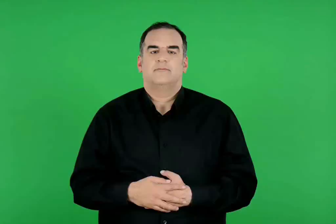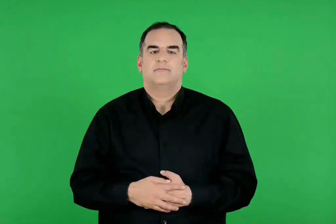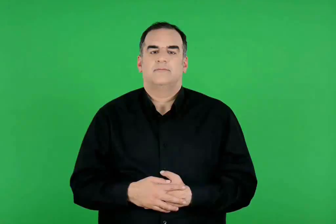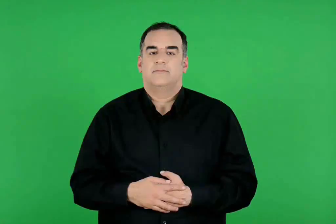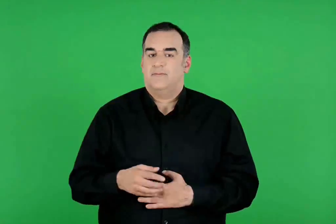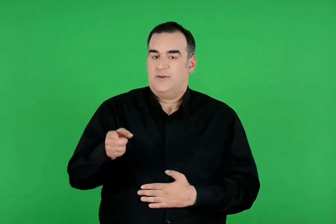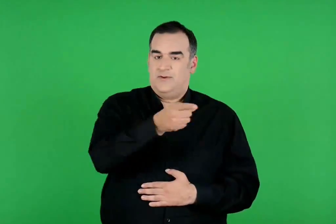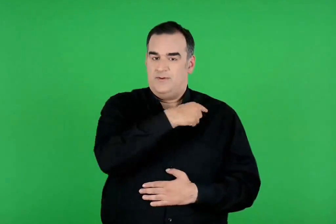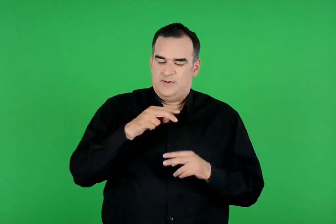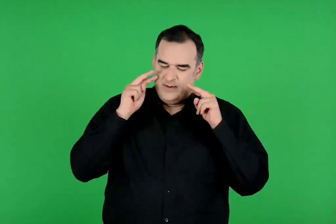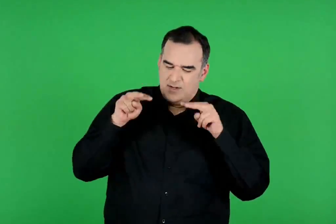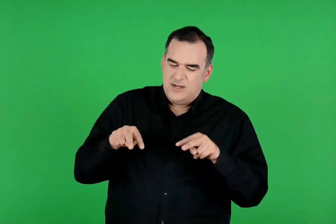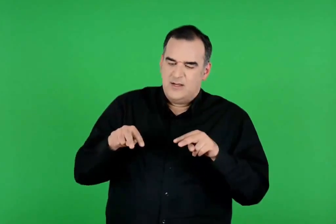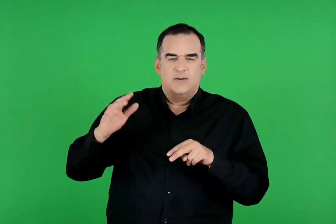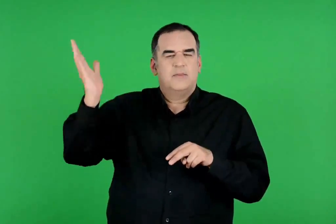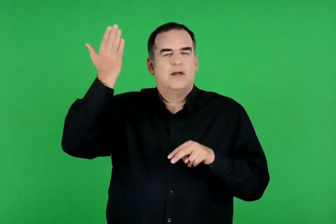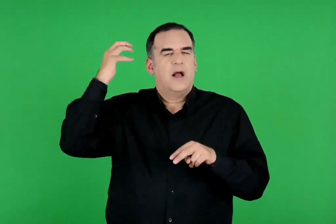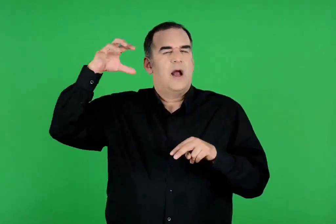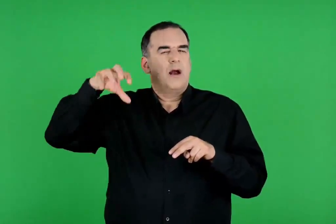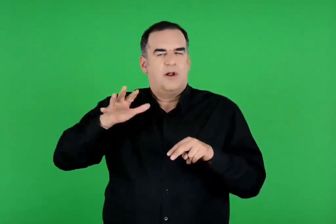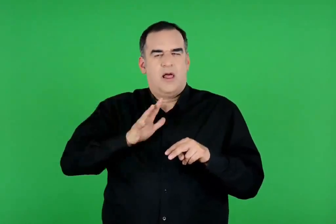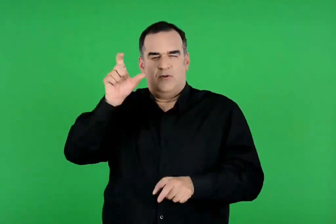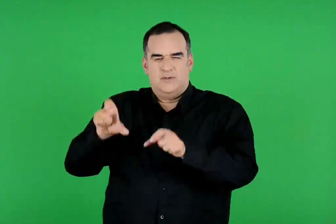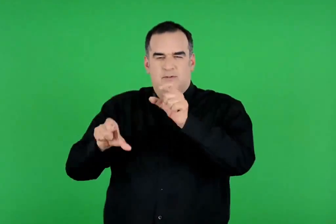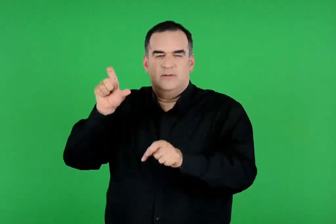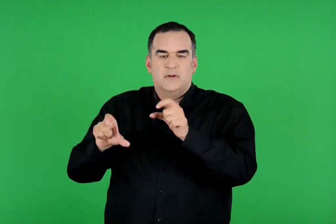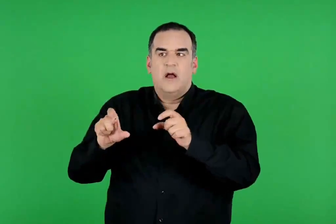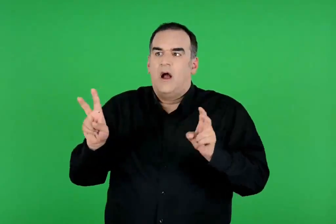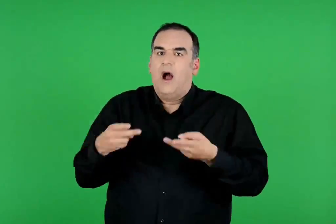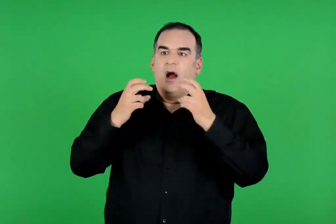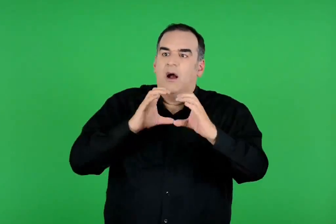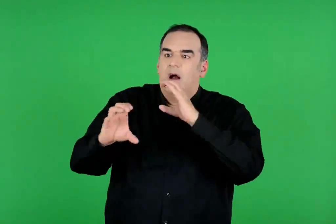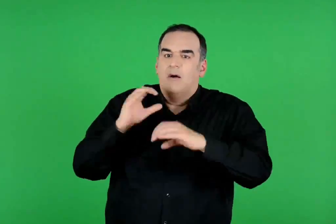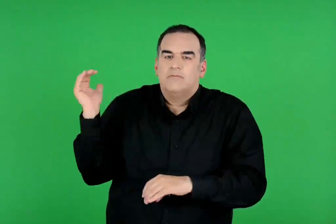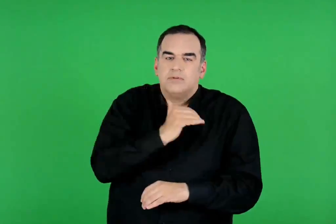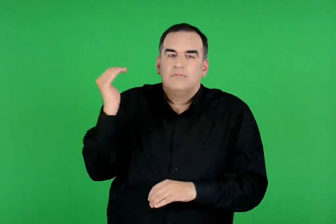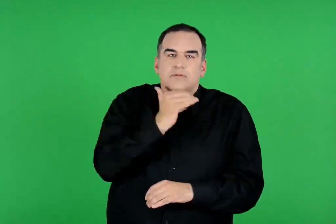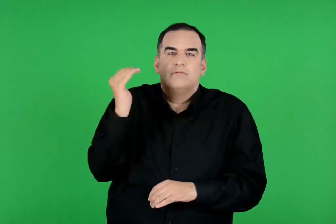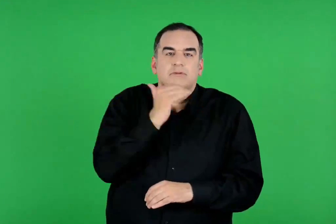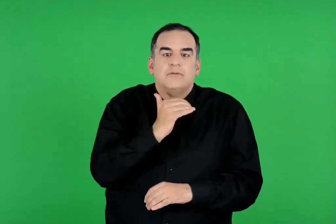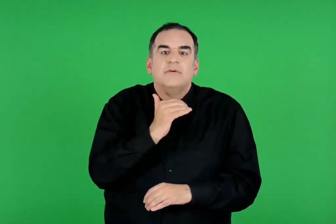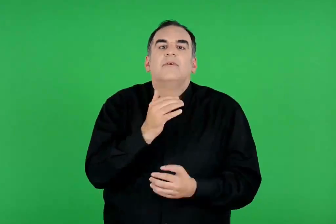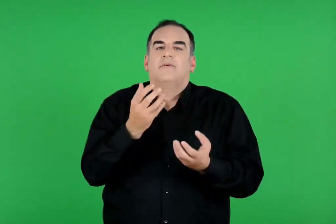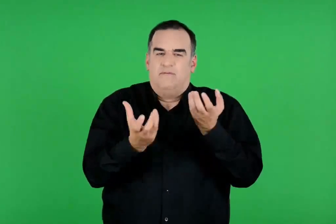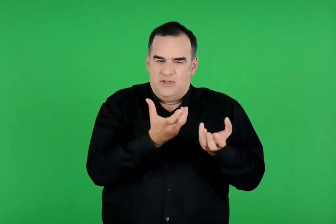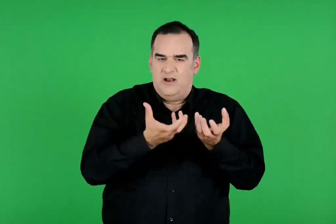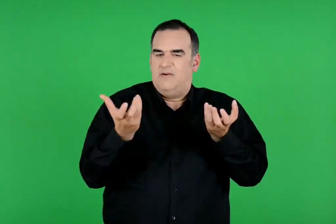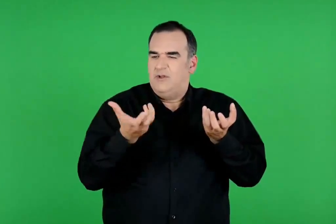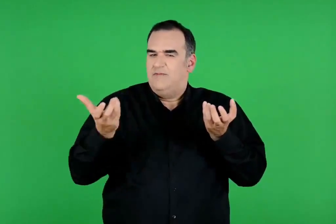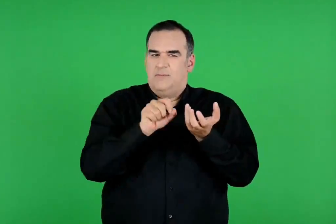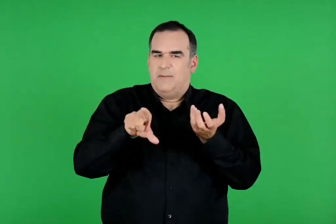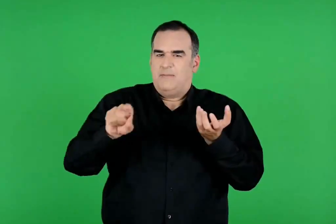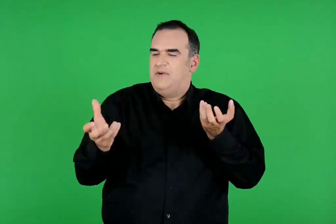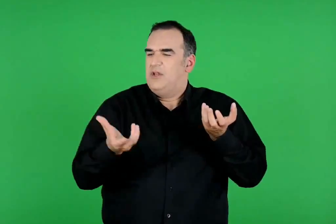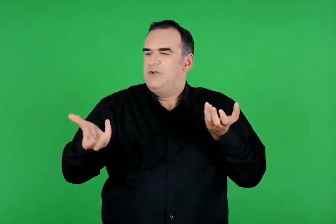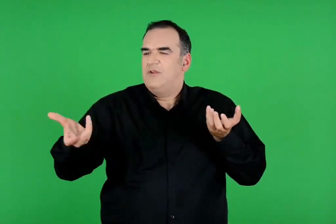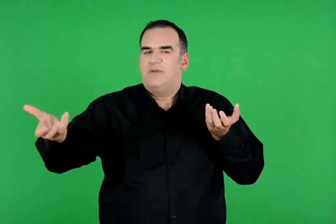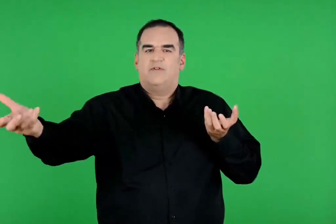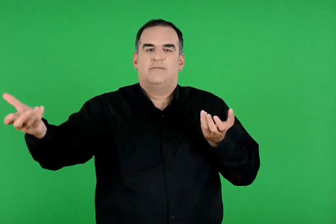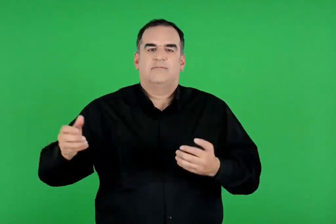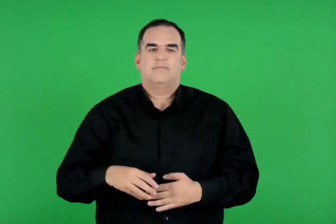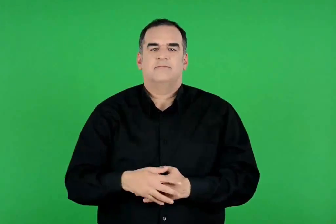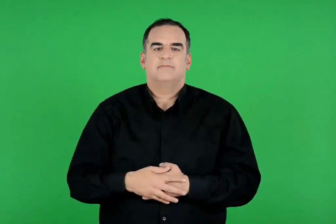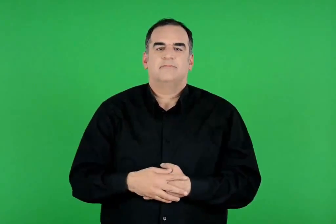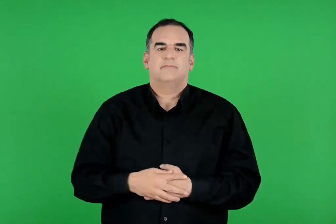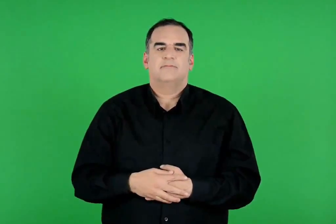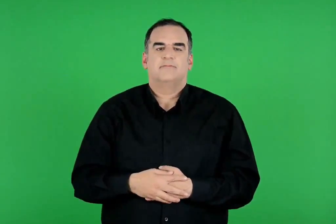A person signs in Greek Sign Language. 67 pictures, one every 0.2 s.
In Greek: βλέπουμε λοιπόν ότι οι άνθρωποι εκείνης της εποχής είχαν ανακαλύψει ένα πολύ γρήγορο μέσο επικοινωνίας , στέλνοντας τα μηνύματά τους με φωτιά
